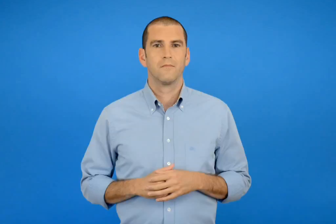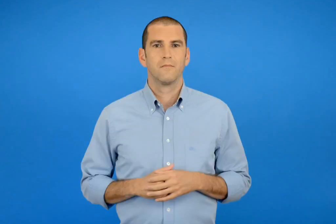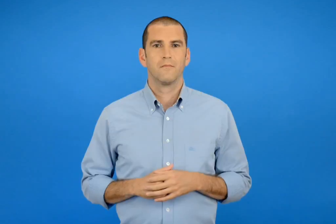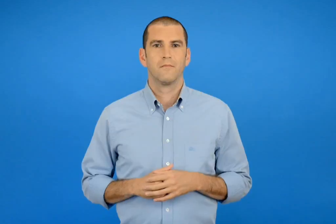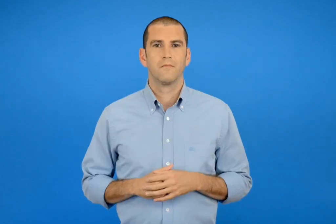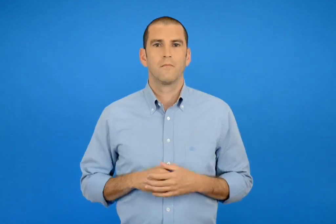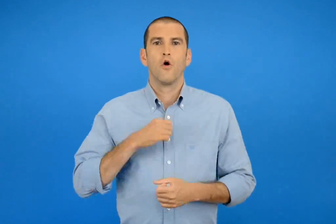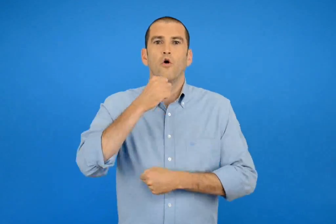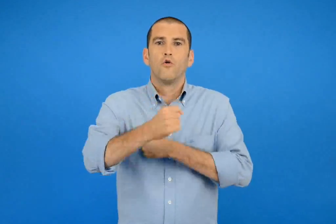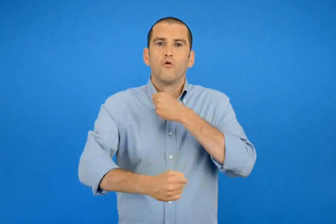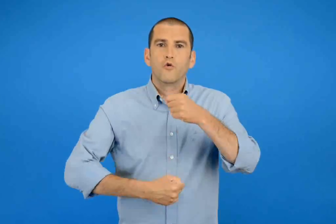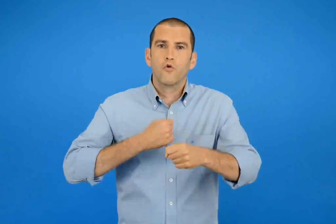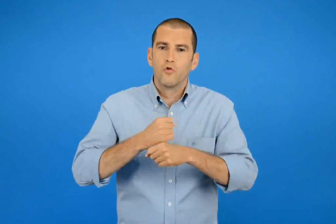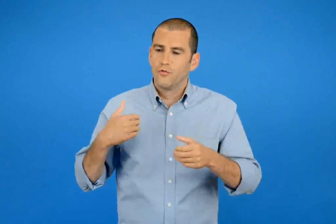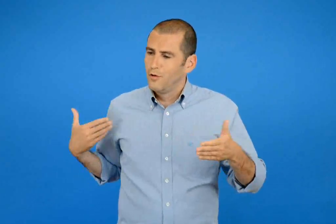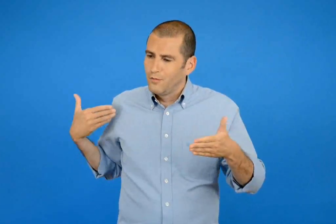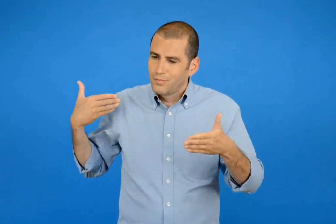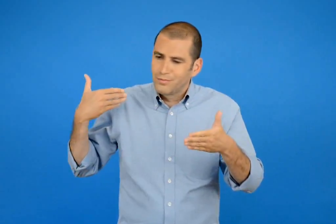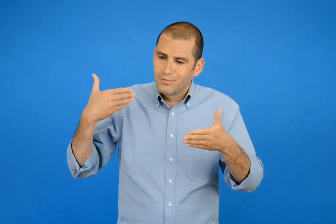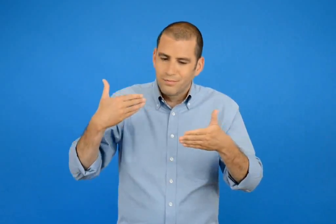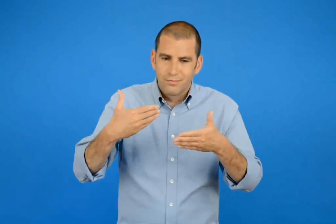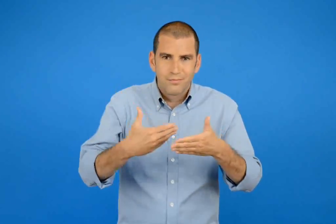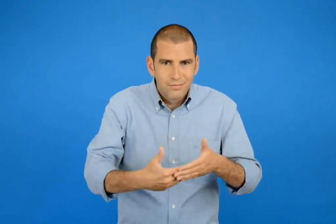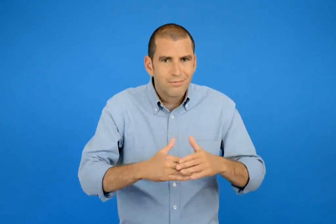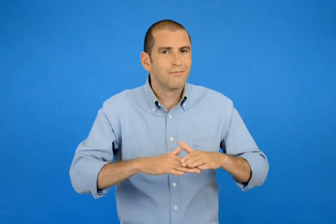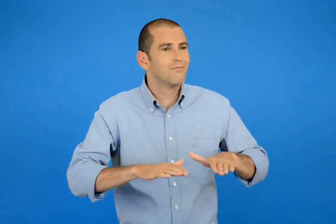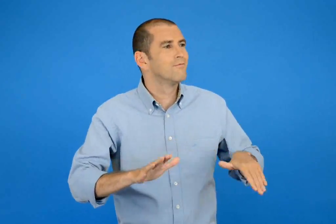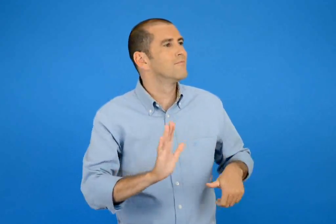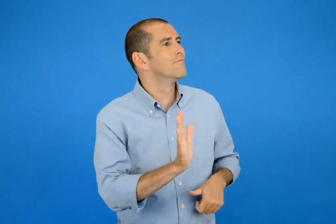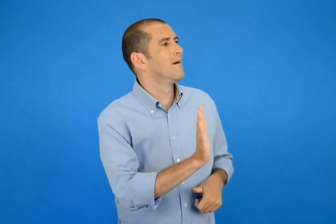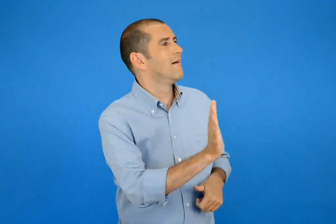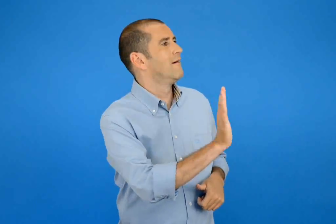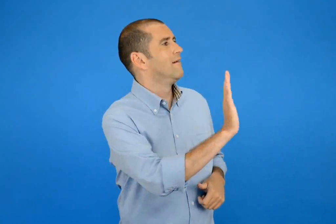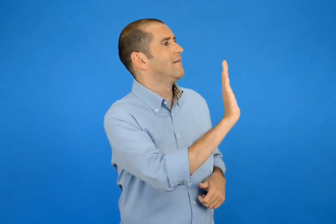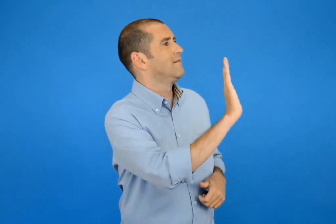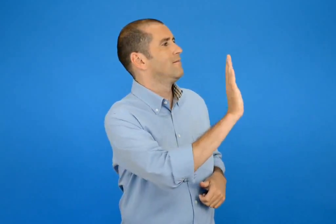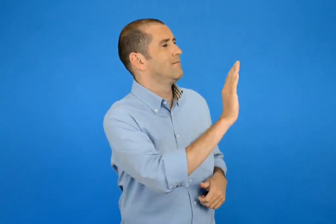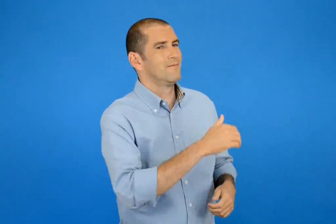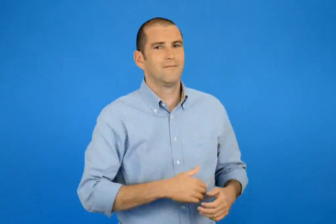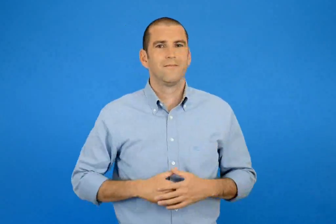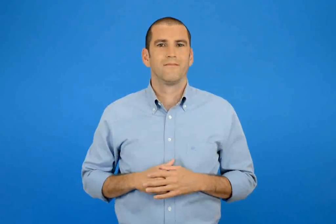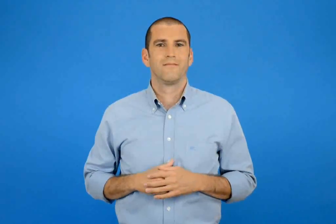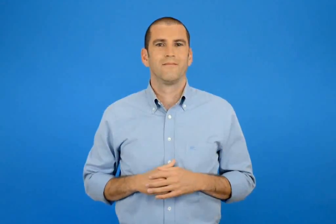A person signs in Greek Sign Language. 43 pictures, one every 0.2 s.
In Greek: πάει ο παλιός ο χρόνος
